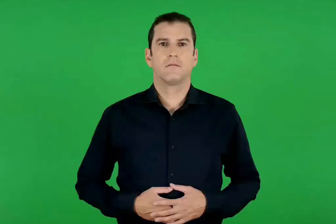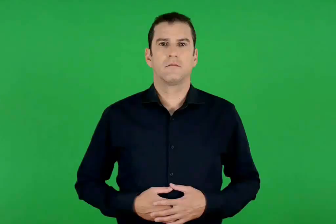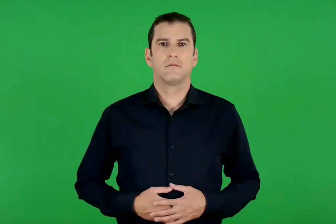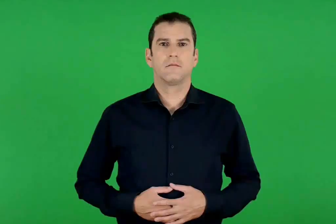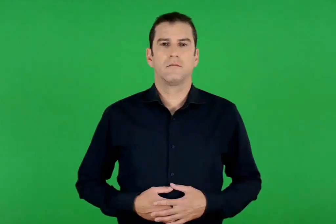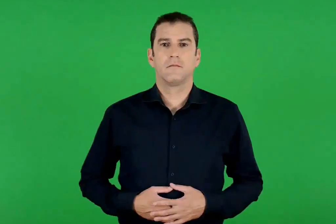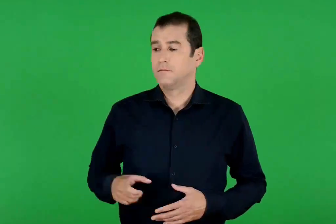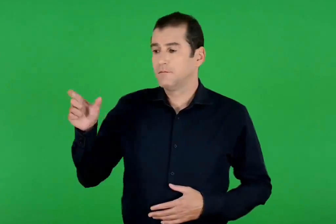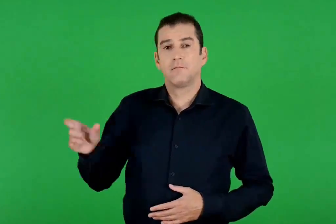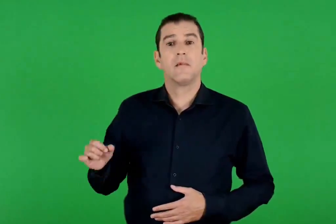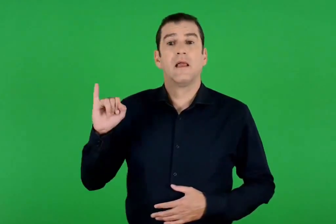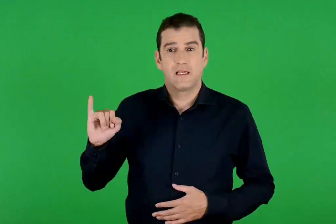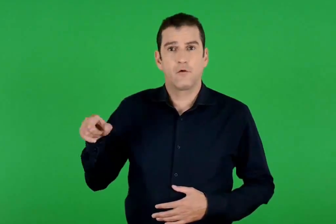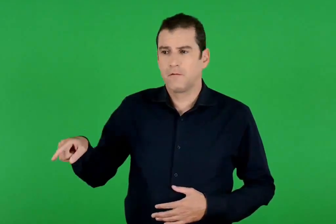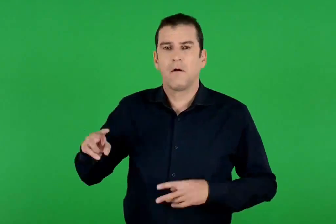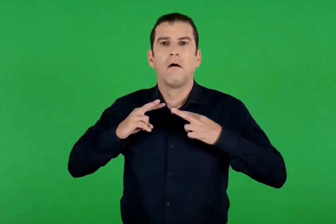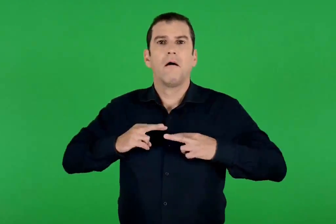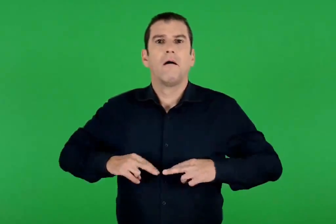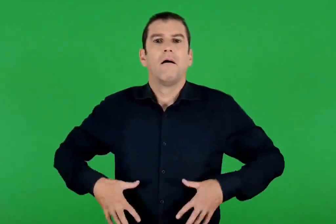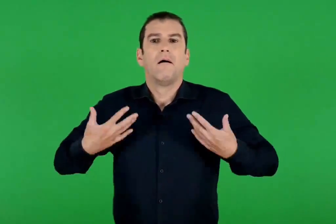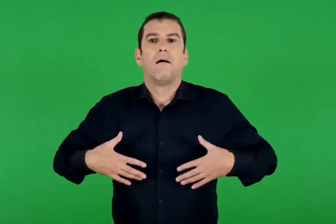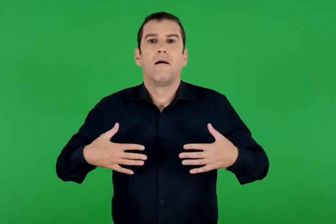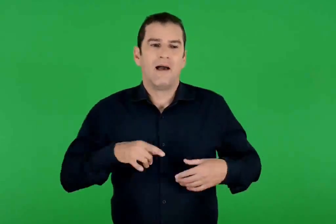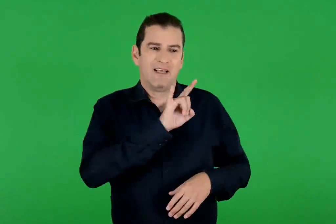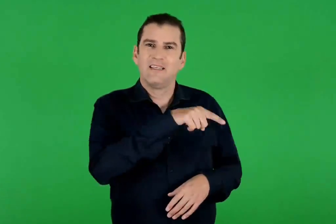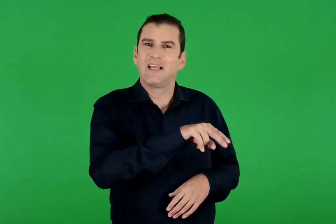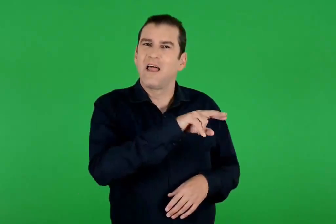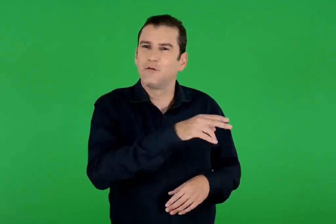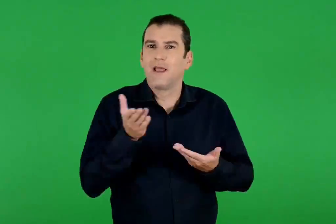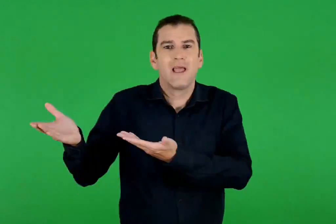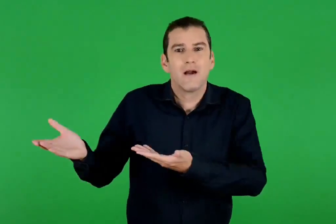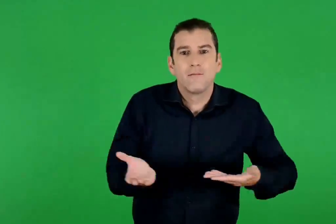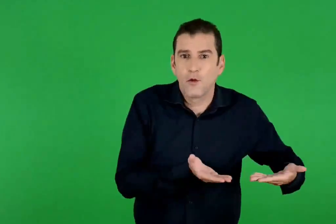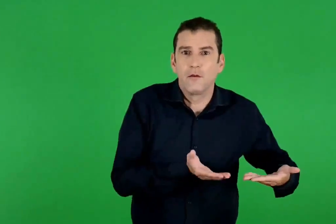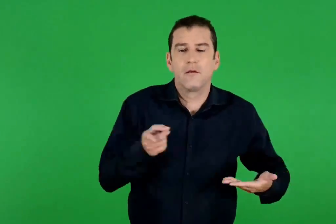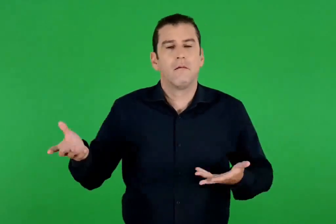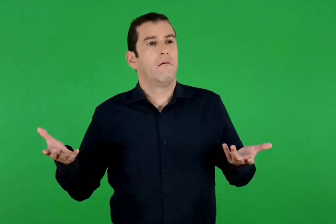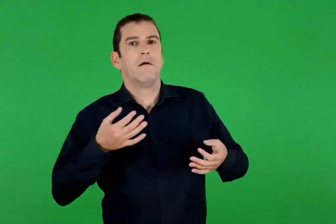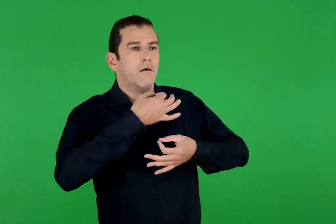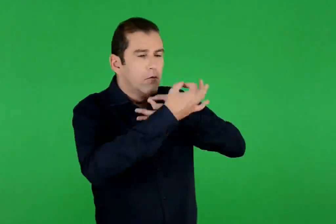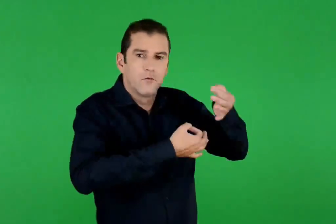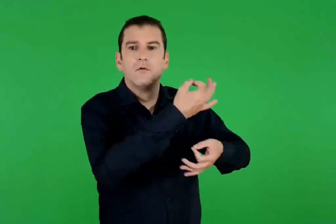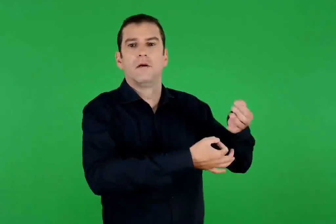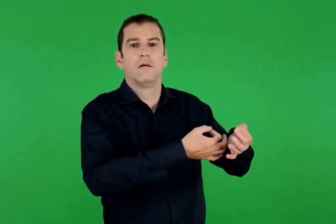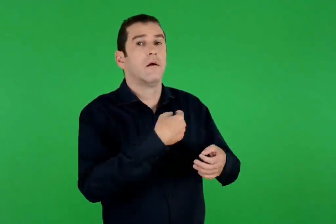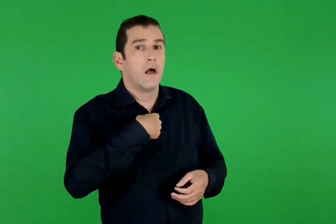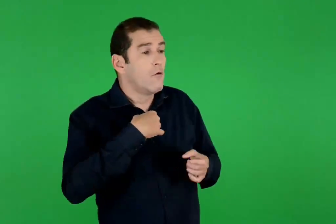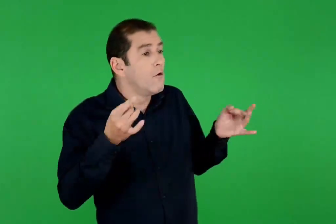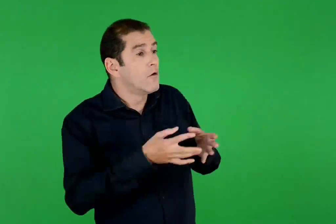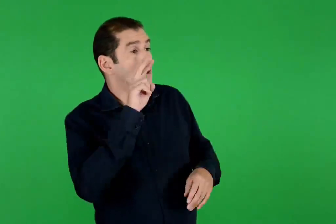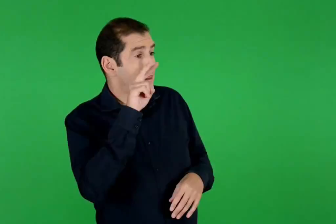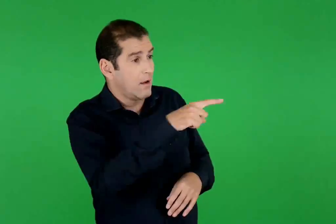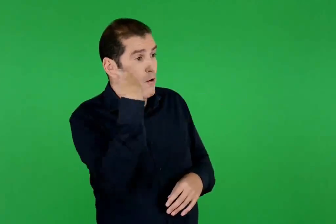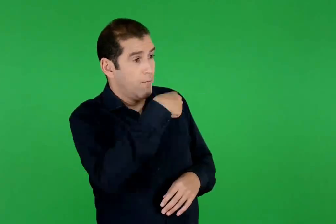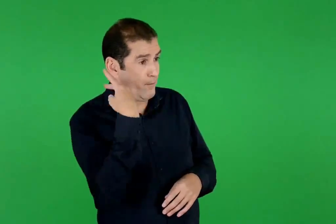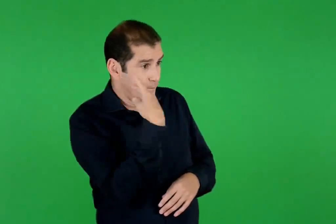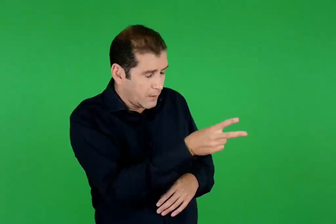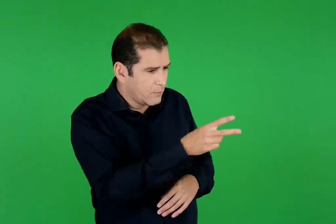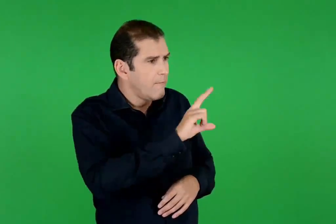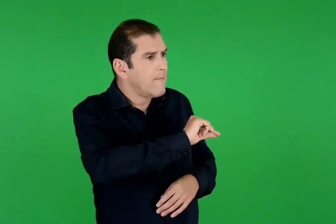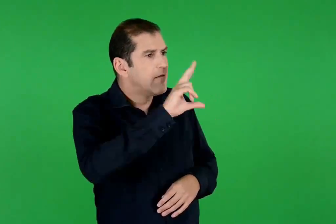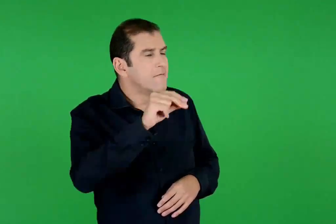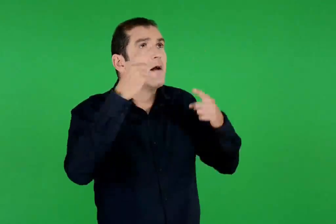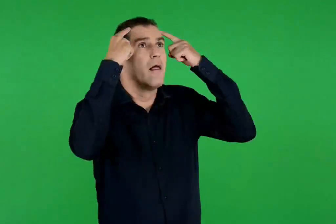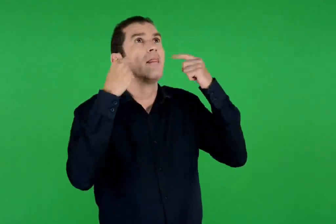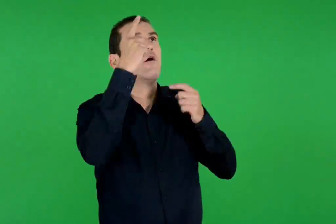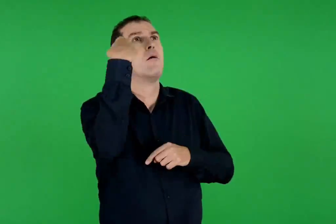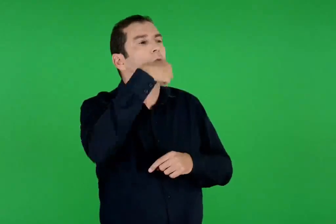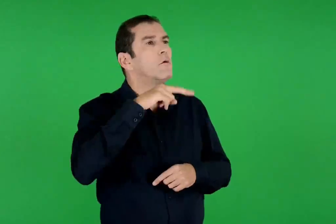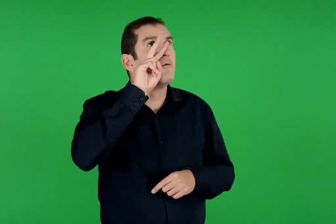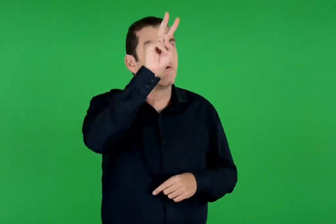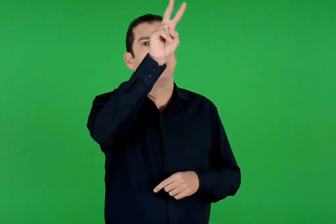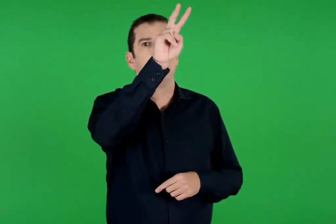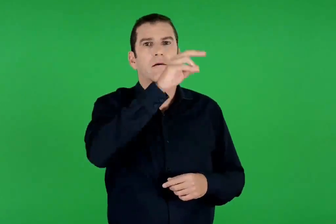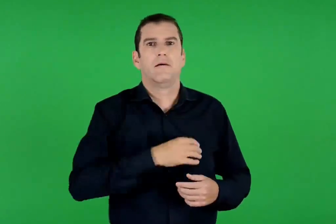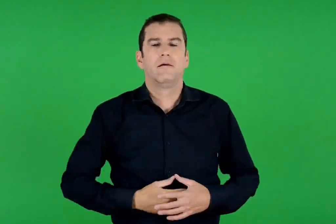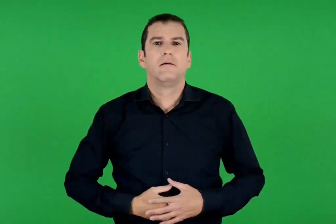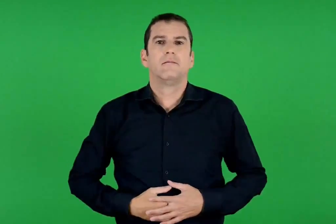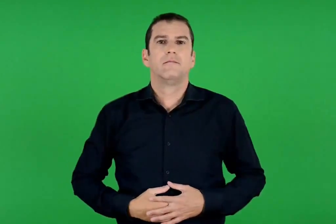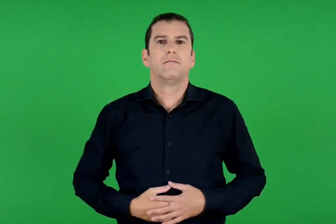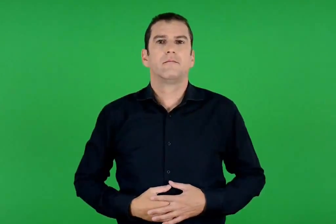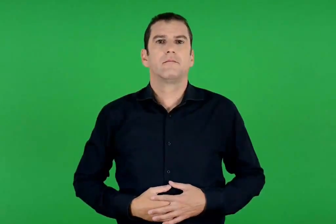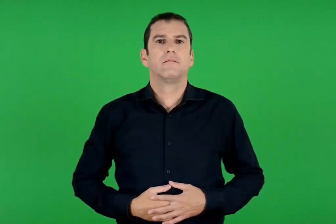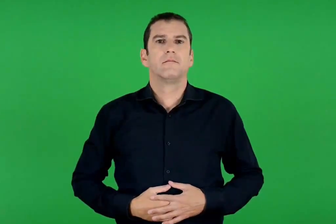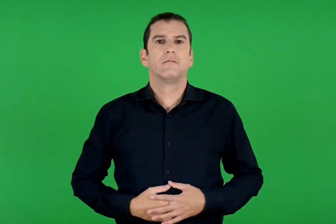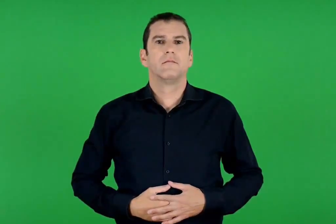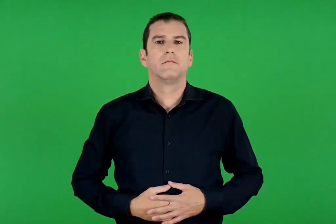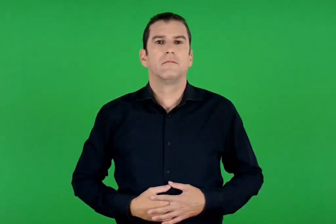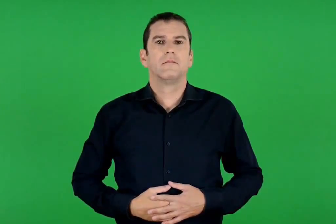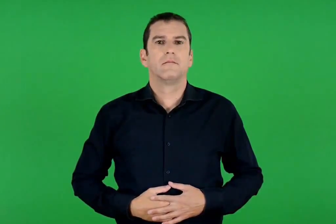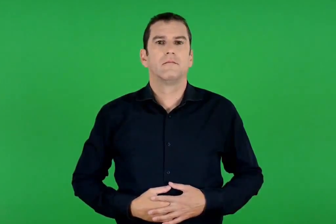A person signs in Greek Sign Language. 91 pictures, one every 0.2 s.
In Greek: ο ιακώβ τόσο πολύ ευχαριστήθηκε για την υποδοχή που του έκανε ο αδελφός του ώστε του είπε όταν είδα το πρόσωπό σου , ήταν σαν να είδα το πρόσωπο του θεού
